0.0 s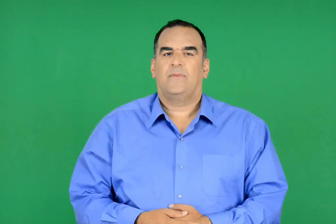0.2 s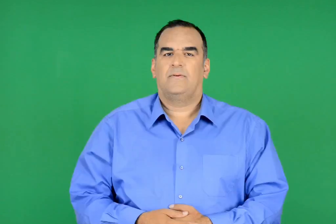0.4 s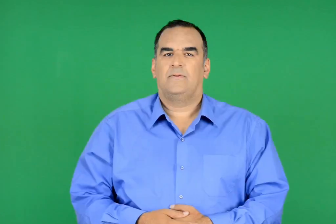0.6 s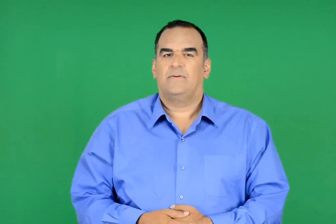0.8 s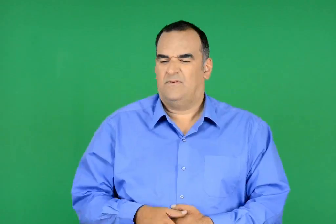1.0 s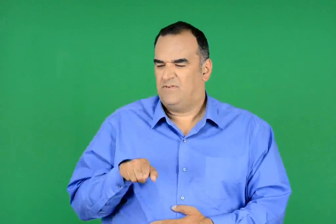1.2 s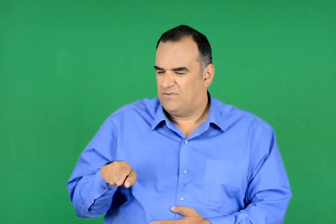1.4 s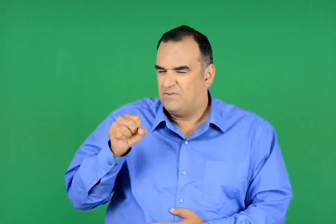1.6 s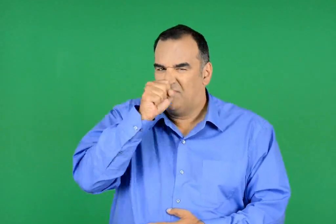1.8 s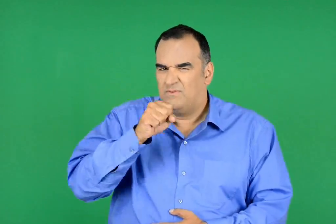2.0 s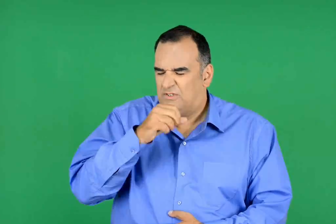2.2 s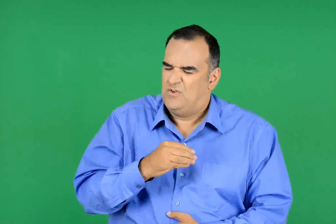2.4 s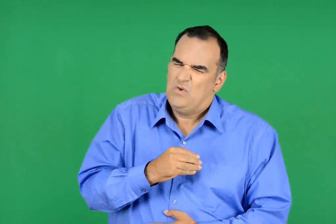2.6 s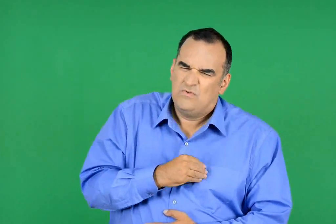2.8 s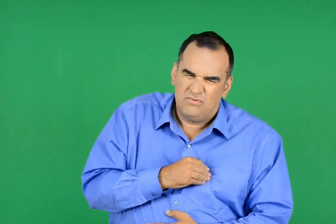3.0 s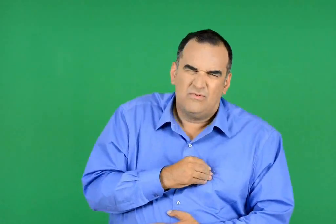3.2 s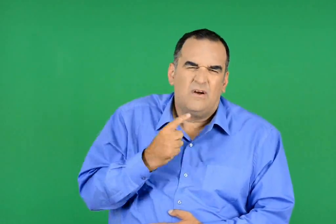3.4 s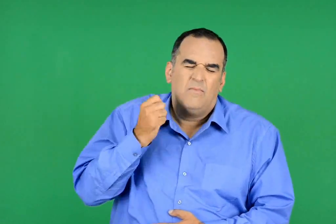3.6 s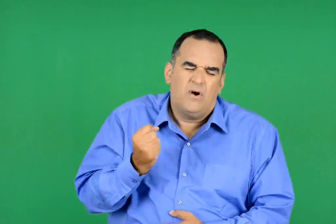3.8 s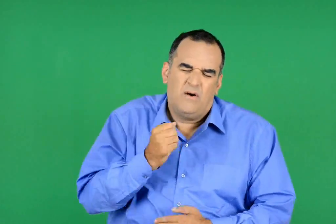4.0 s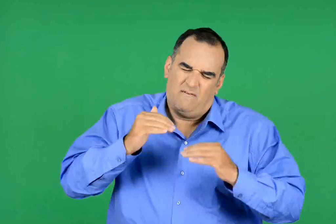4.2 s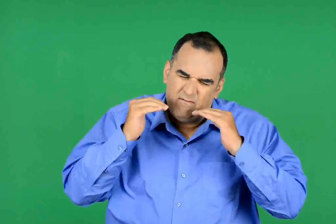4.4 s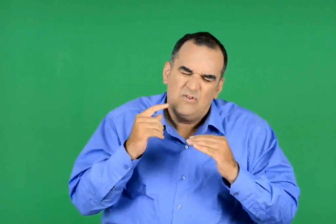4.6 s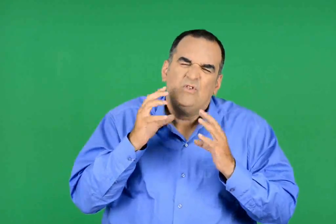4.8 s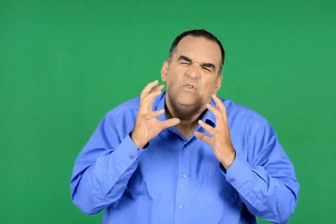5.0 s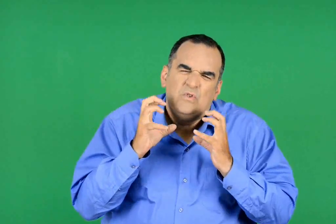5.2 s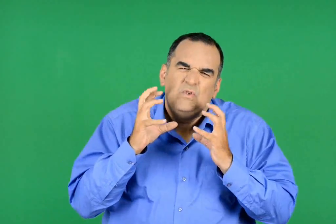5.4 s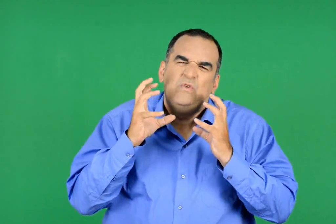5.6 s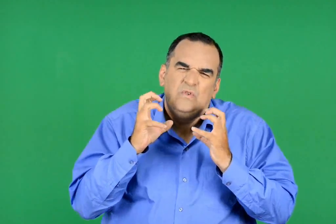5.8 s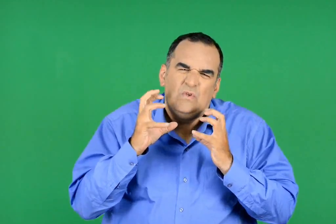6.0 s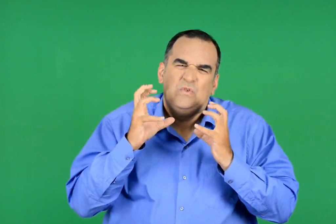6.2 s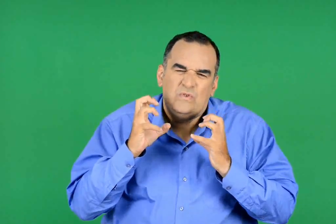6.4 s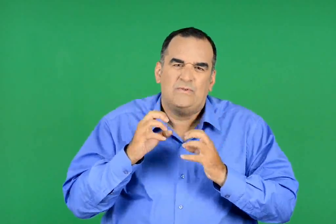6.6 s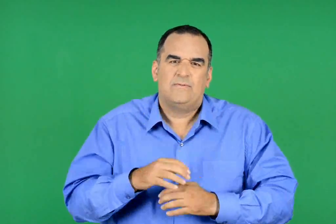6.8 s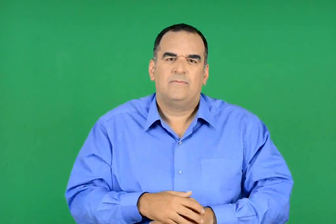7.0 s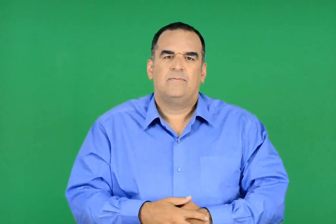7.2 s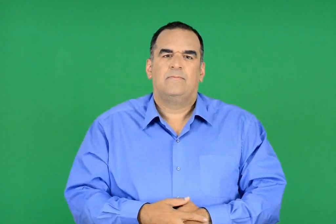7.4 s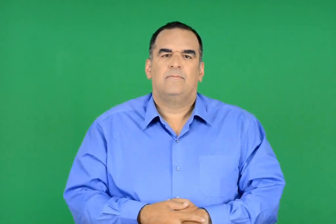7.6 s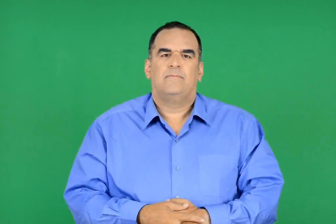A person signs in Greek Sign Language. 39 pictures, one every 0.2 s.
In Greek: κι ο κακόμοιρος ο χοίρος εξακολουθούσε να σκούζει από τους πόνους
